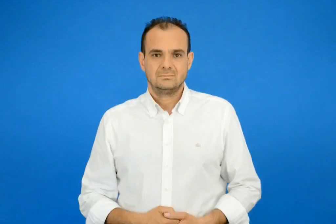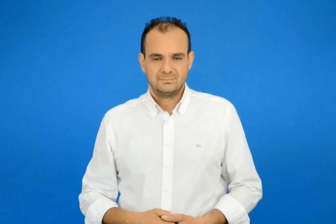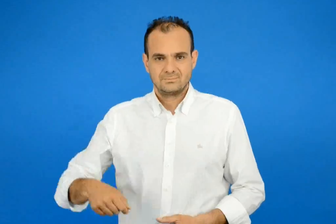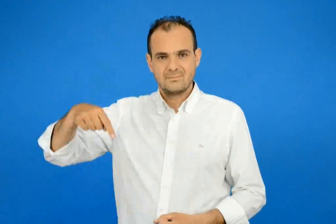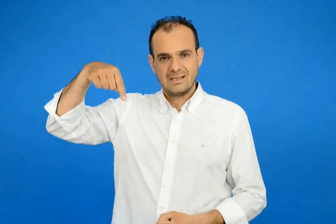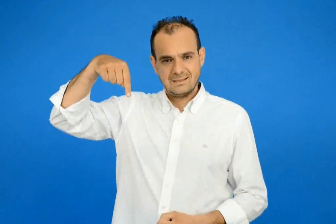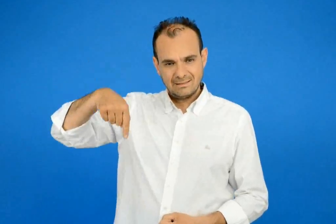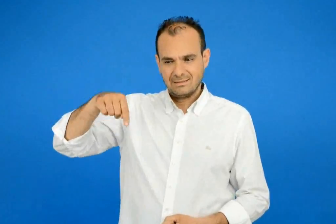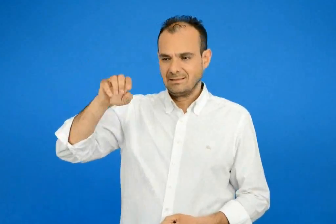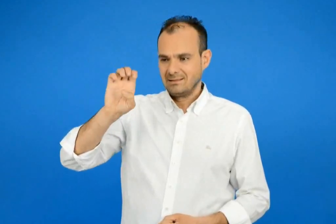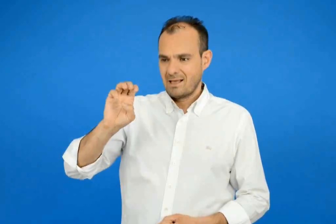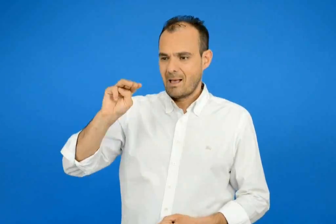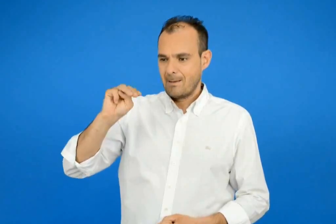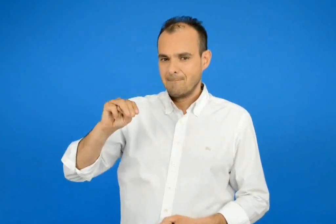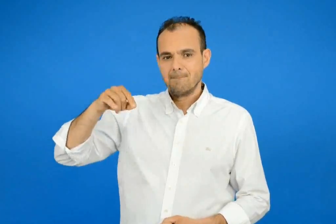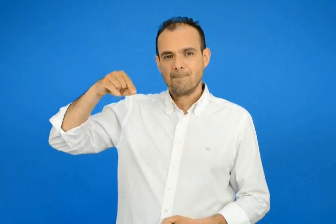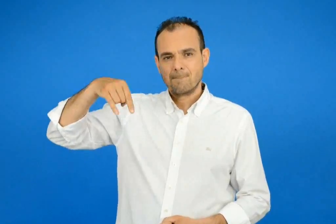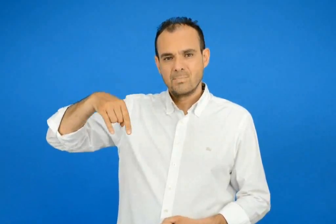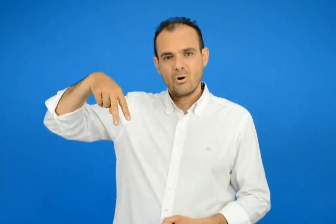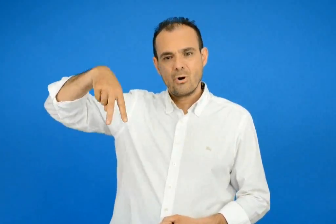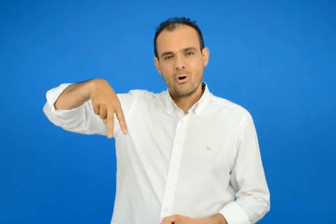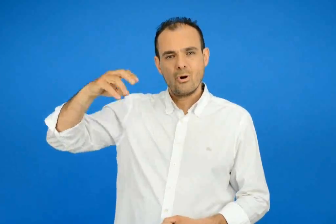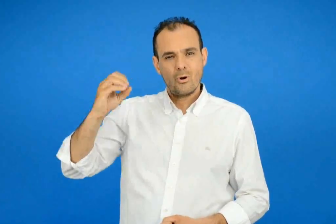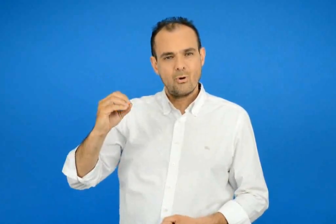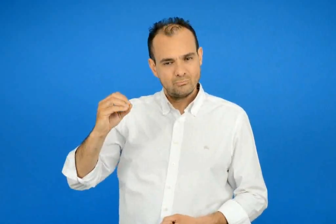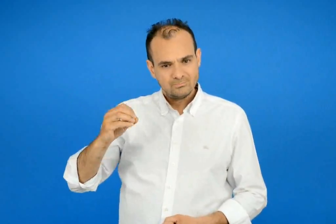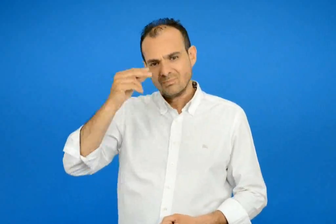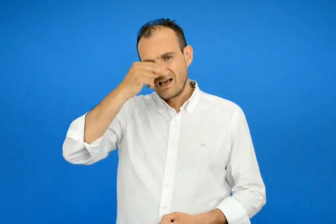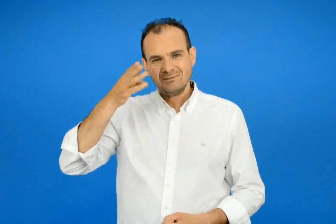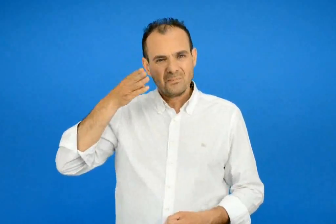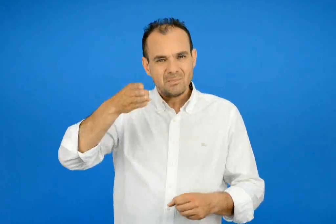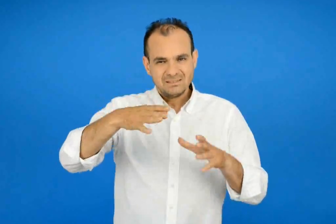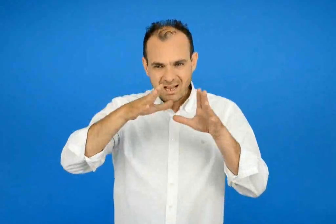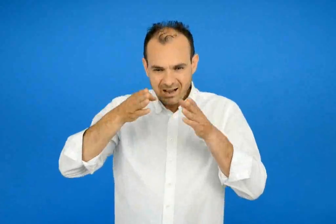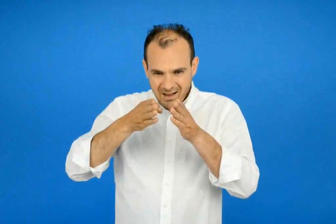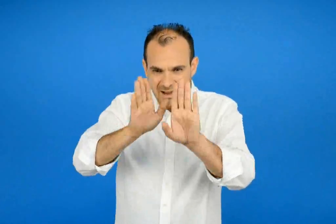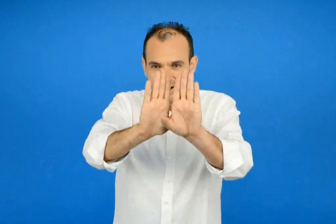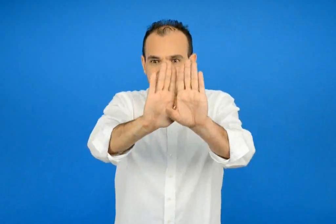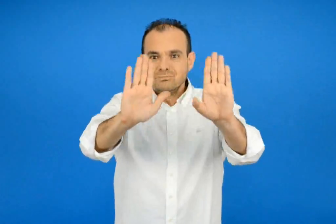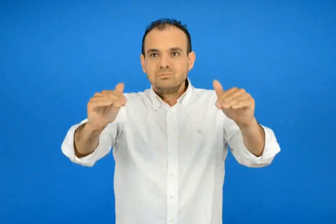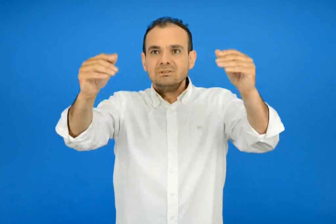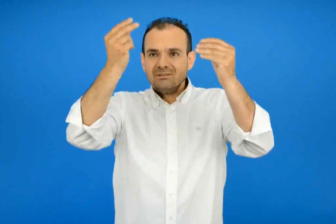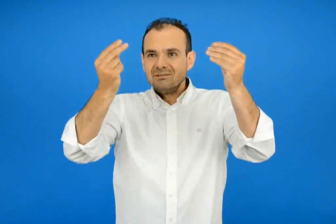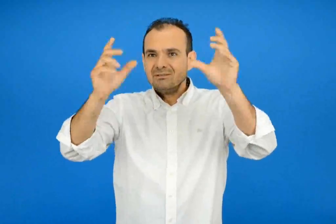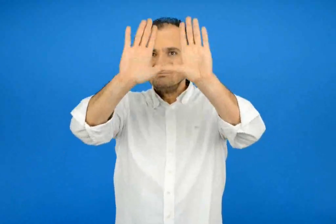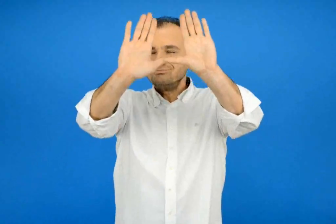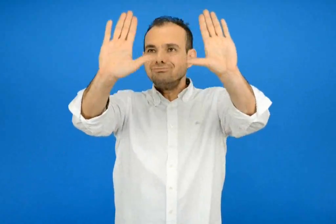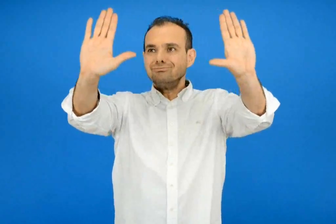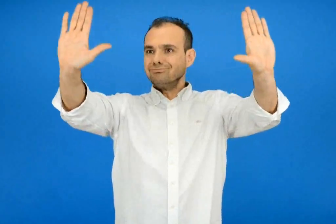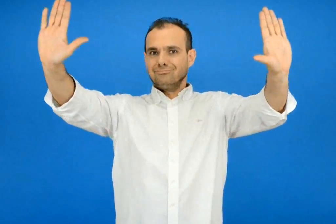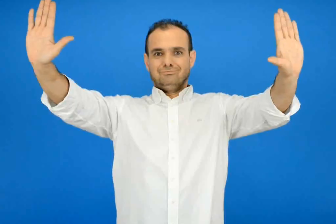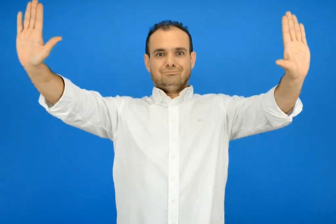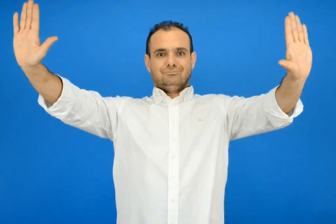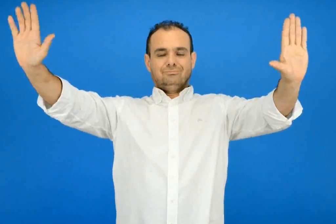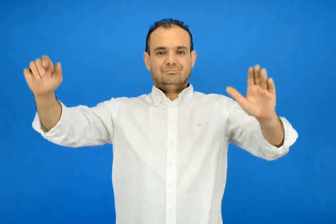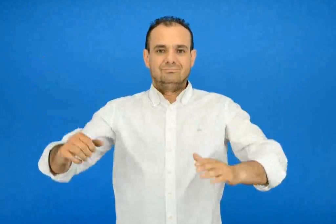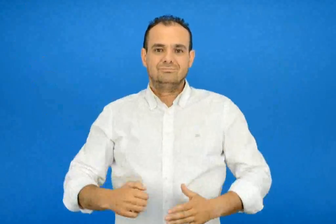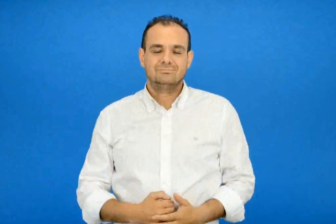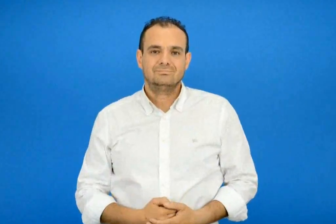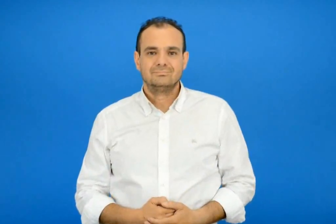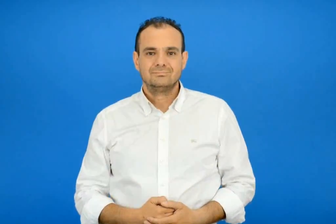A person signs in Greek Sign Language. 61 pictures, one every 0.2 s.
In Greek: τέμπλο το το ψηλό εικονοστάσι που χωρίζει το ιερό από την υπόλοιπη εκκλησιά
